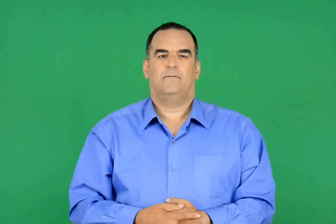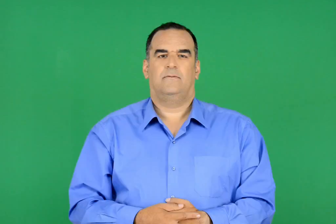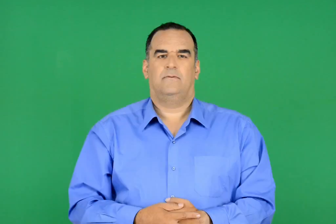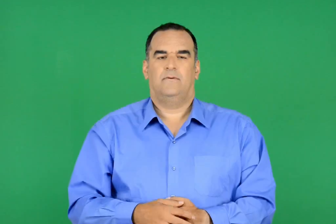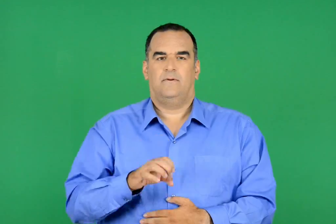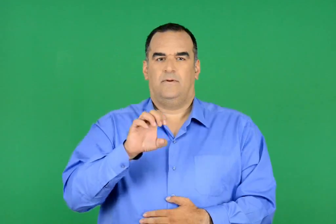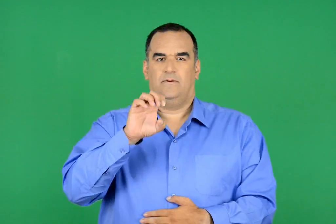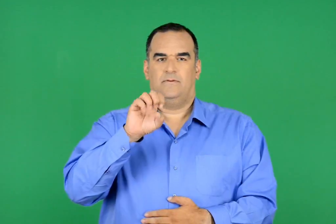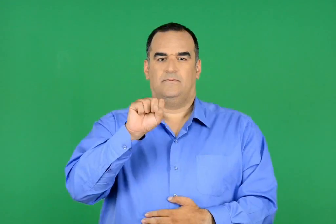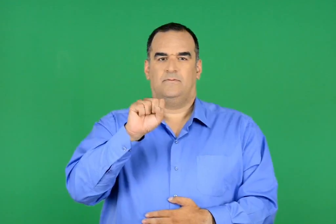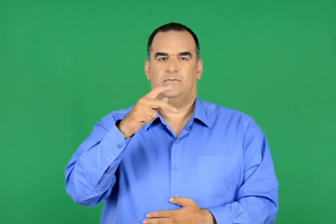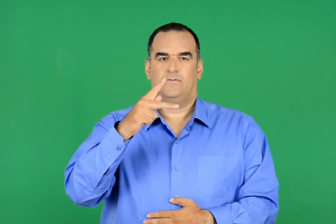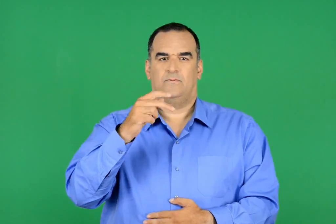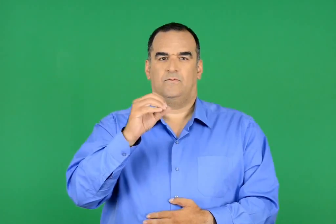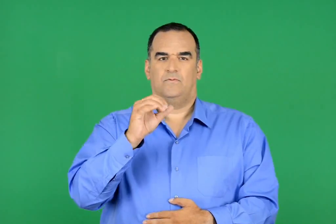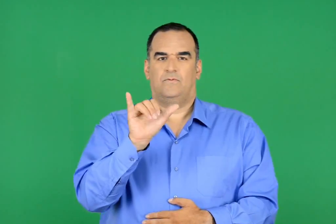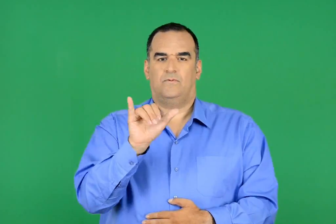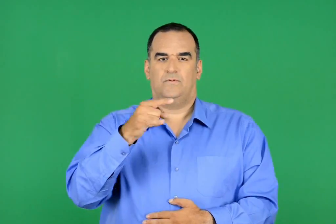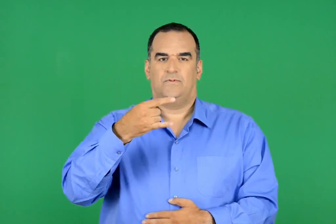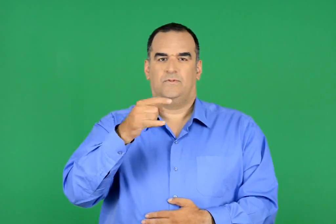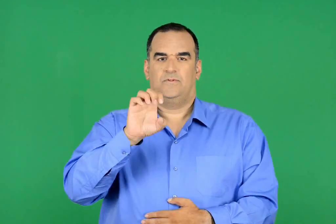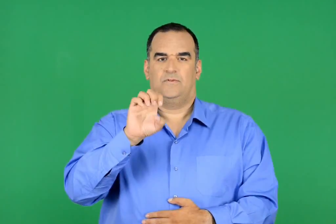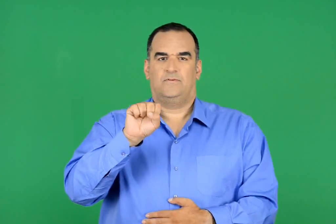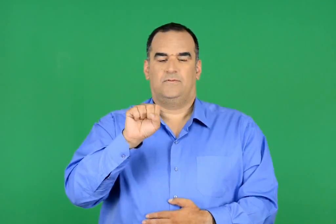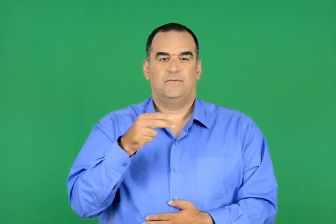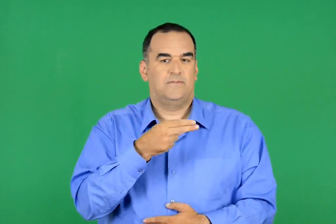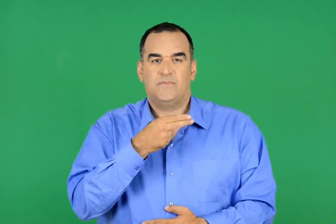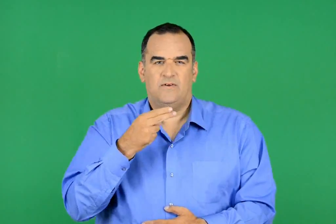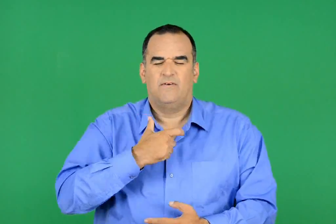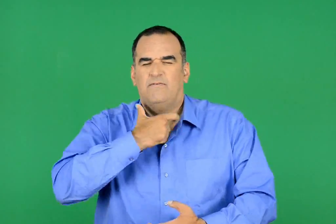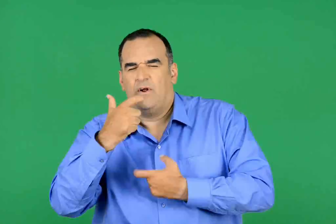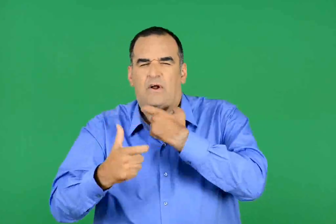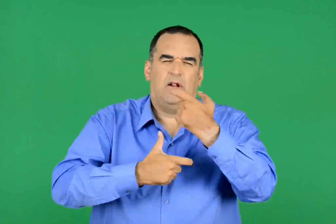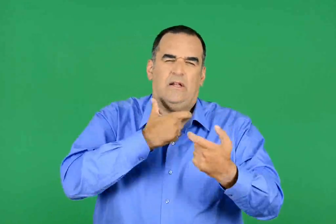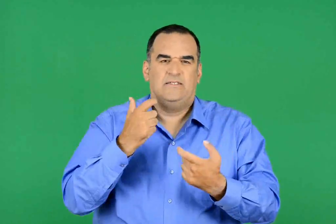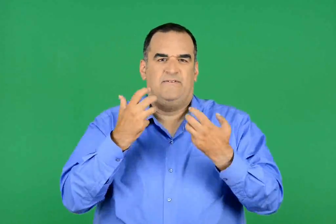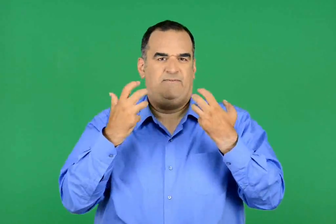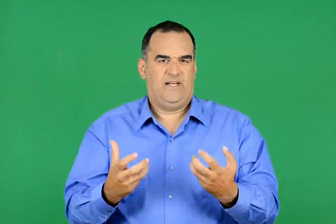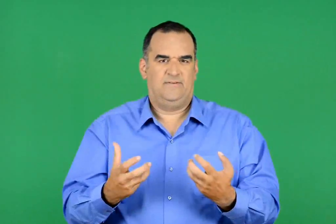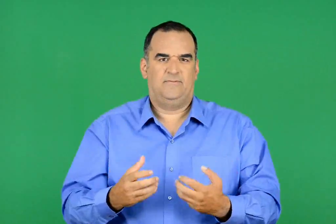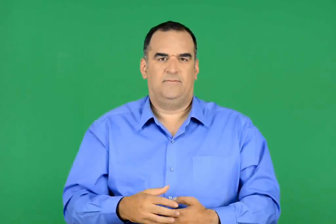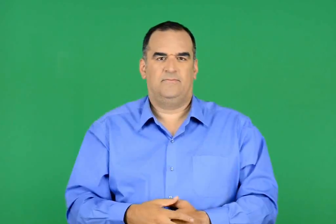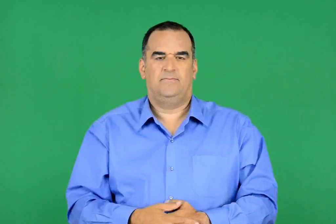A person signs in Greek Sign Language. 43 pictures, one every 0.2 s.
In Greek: έσκουζες φώναζες δυνατά
